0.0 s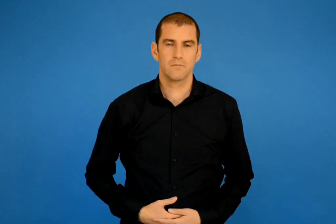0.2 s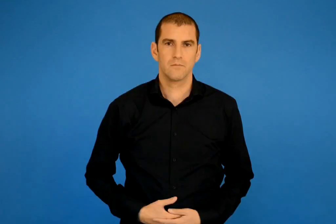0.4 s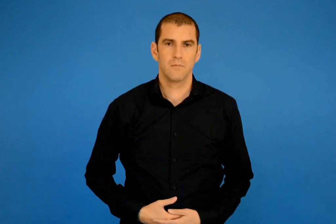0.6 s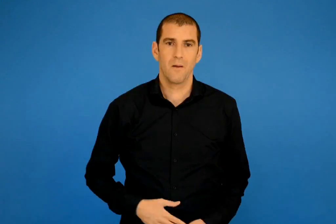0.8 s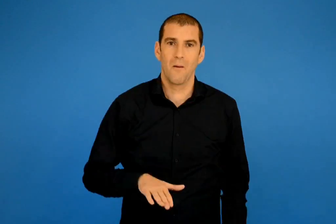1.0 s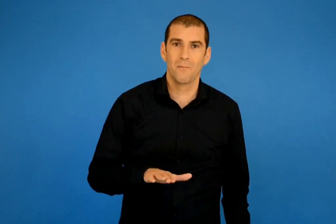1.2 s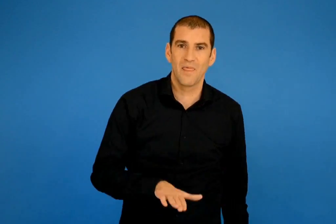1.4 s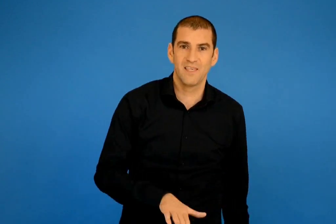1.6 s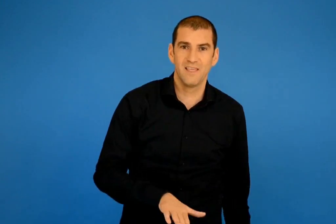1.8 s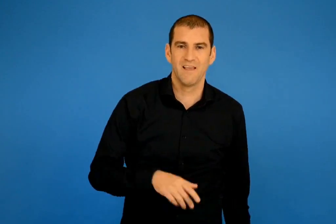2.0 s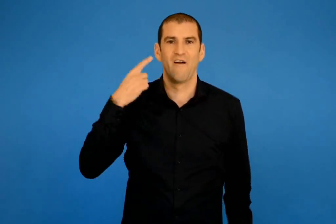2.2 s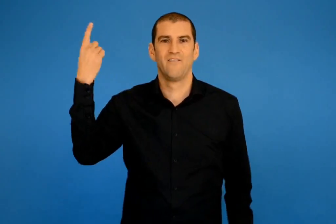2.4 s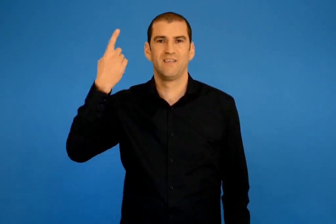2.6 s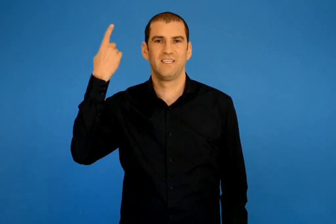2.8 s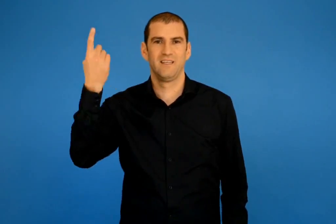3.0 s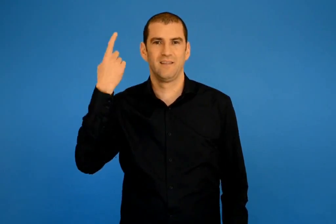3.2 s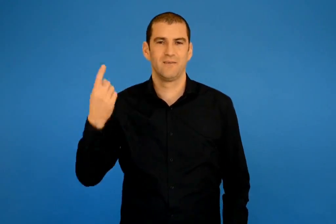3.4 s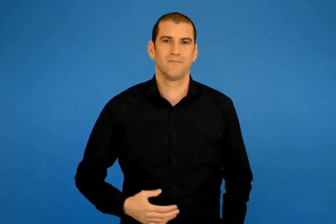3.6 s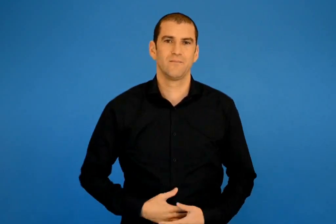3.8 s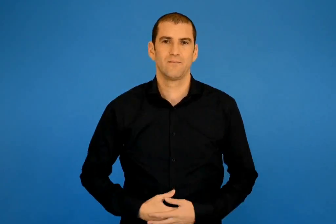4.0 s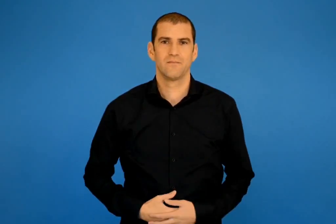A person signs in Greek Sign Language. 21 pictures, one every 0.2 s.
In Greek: παιδί και φύση
